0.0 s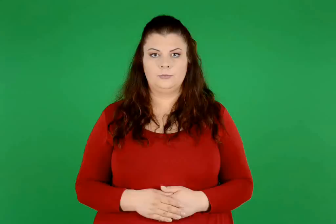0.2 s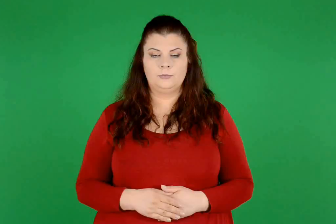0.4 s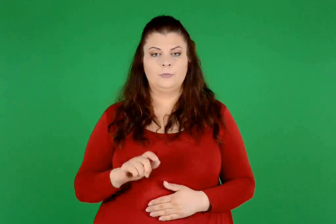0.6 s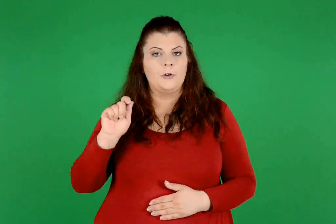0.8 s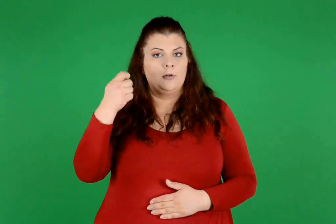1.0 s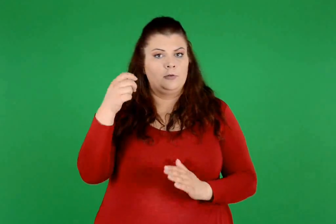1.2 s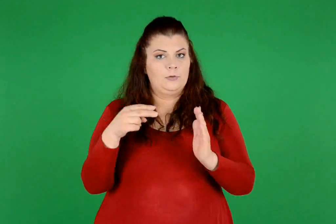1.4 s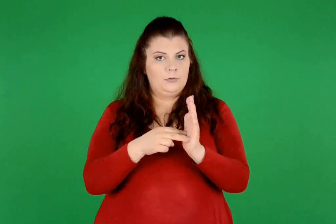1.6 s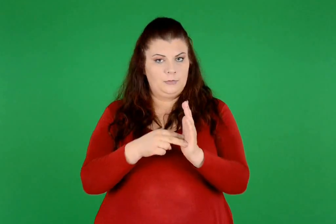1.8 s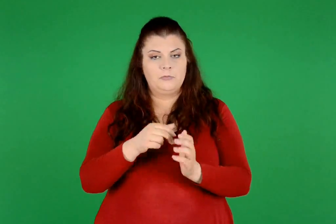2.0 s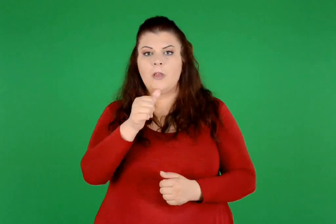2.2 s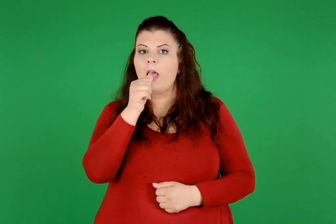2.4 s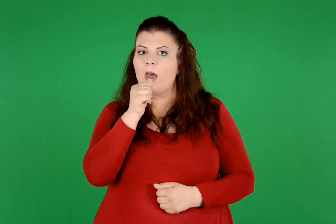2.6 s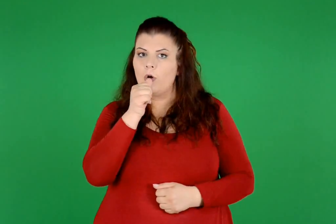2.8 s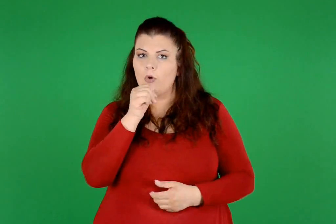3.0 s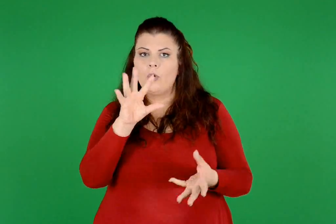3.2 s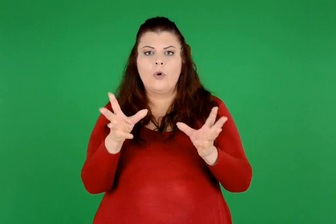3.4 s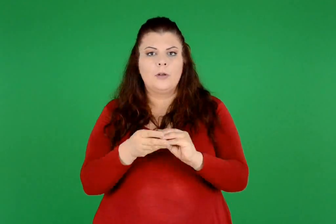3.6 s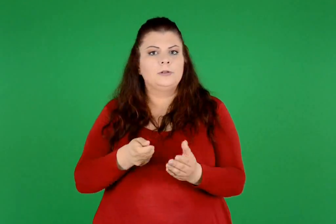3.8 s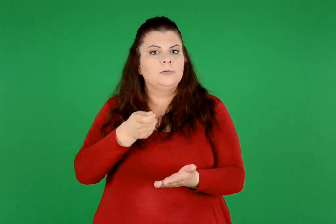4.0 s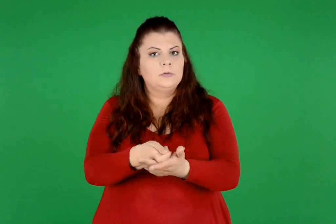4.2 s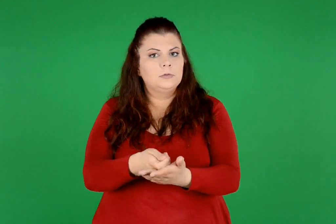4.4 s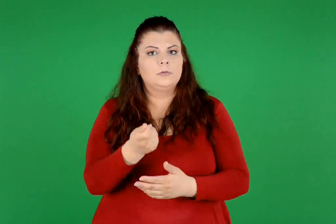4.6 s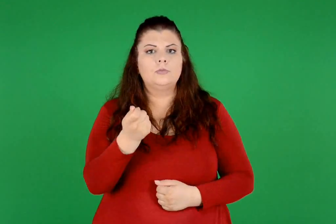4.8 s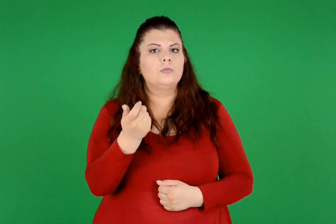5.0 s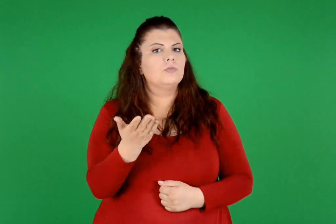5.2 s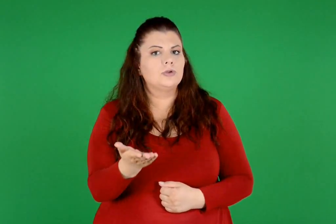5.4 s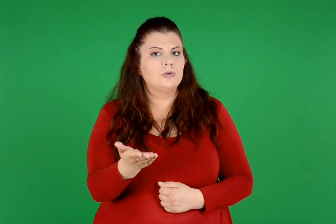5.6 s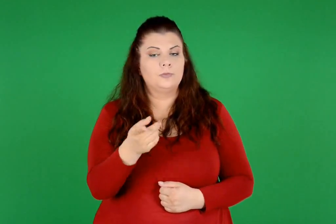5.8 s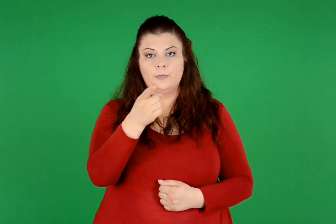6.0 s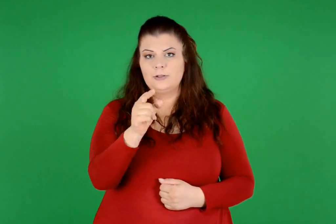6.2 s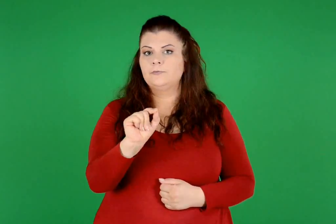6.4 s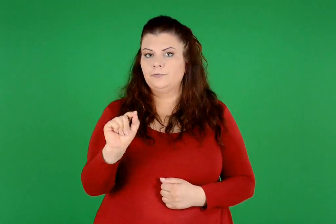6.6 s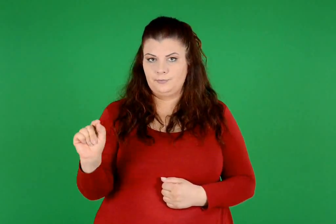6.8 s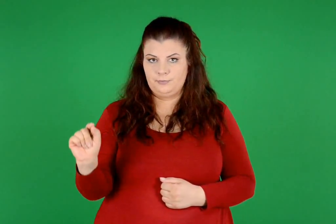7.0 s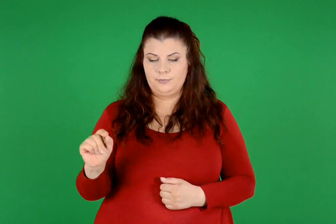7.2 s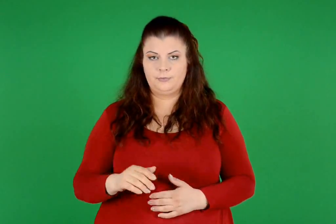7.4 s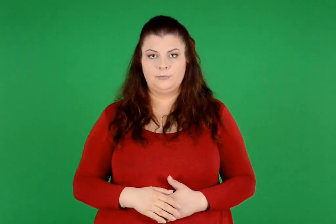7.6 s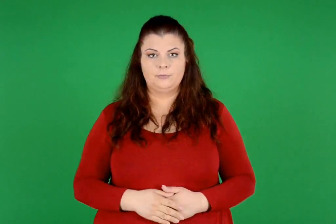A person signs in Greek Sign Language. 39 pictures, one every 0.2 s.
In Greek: πόσο θα πληρώσουμε για ηλεκτρικό ρεύμα και νερό ;
